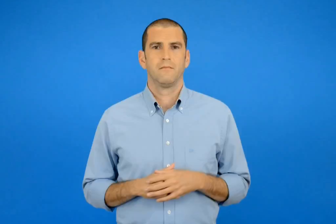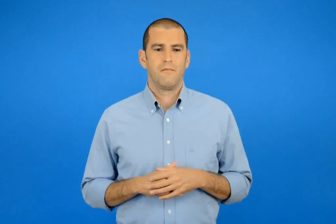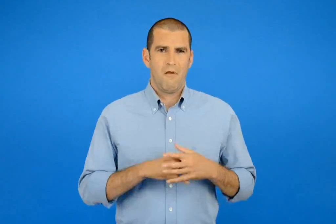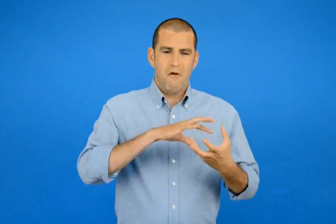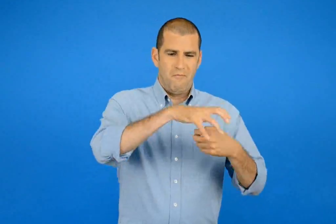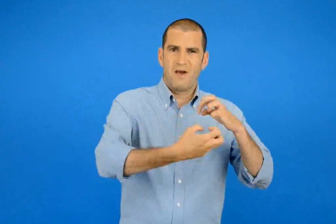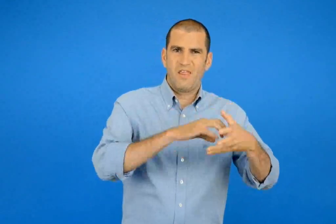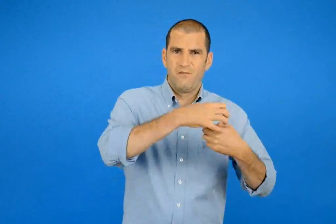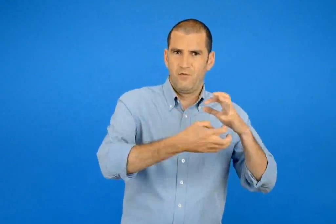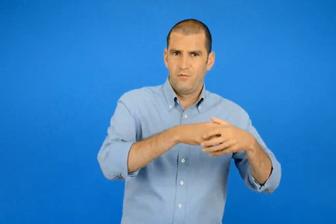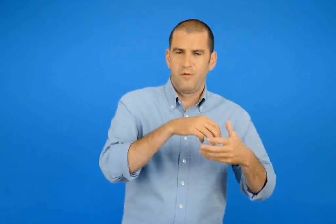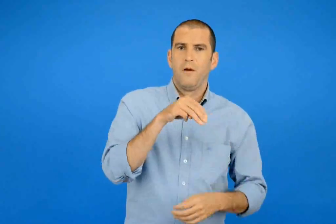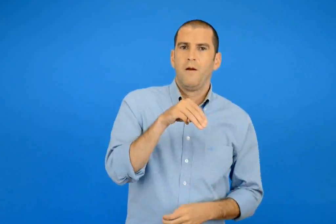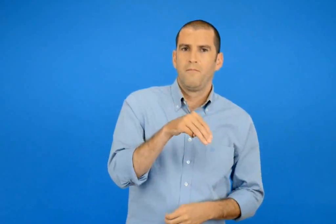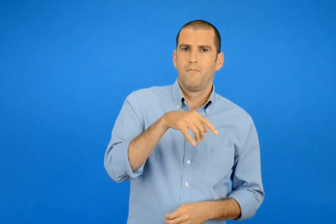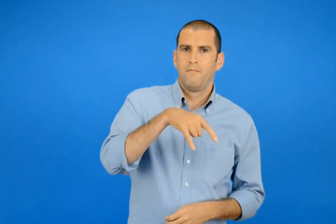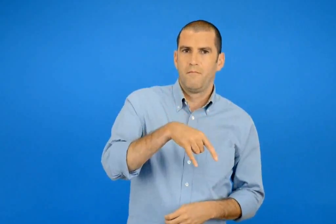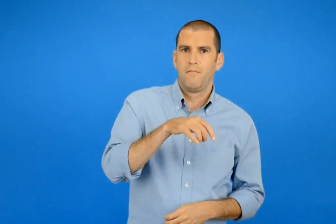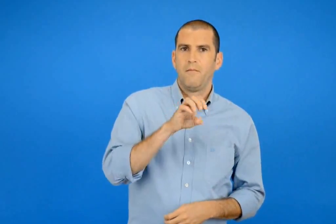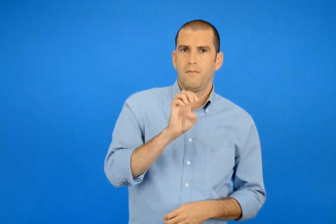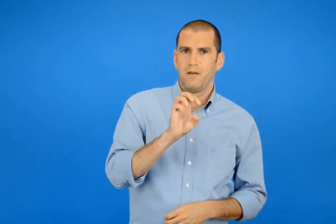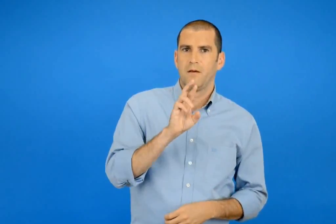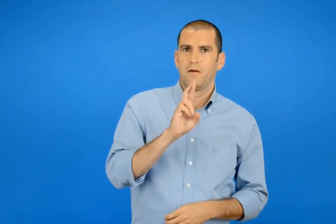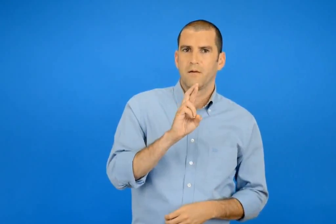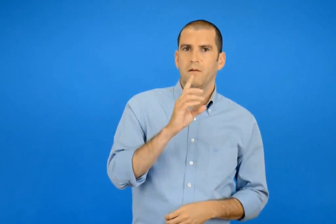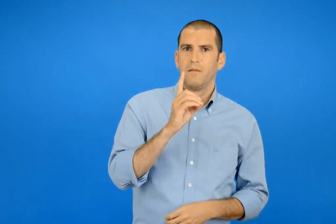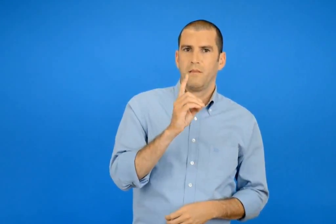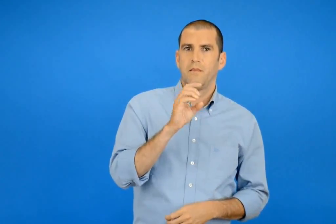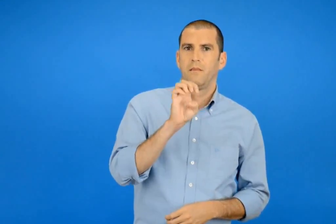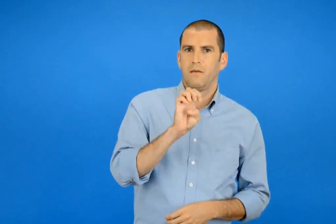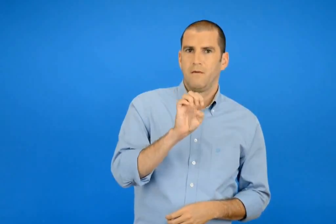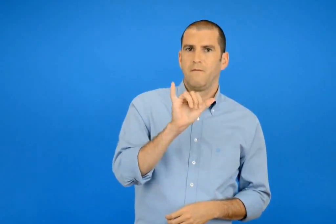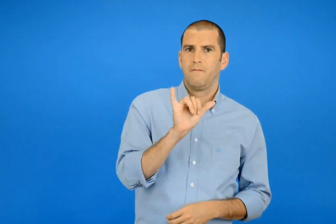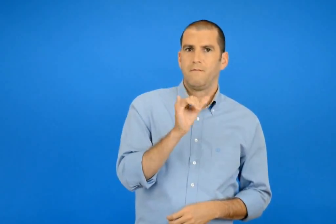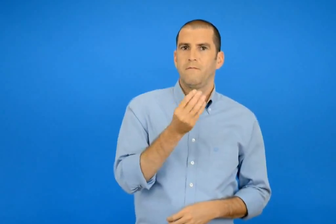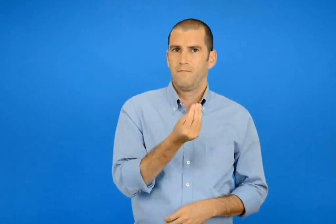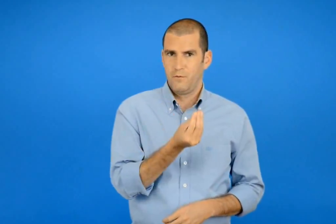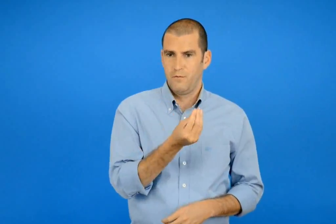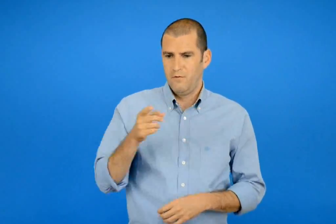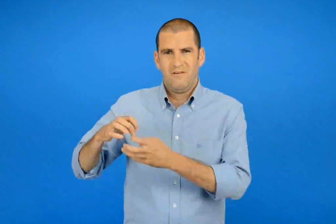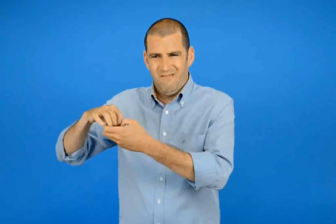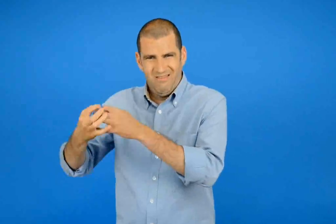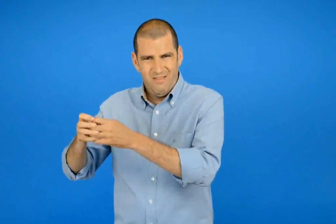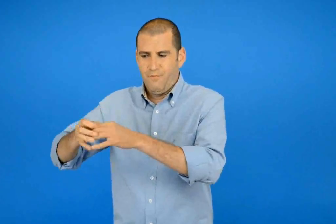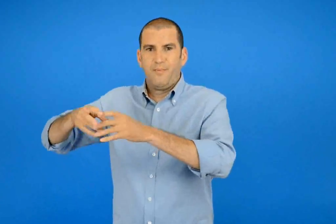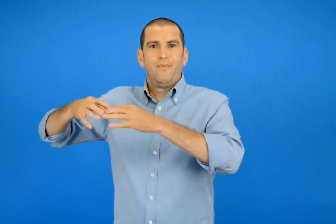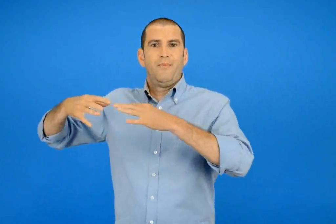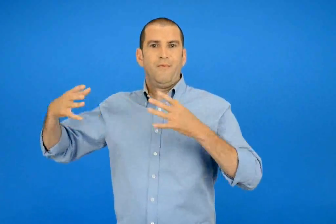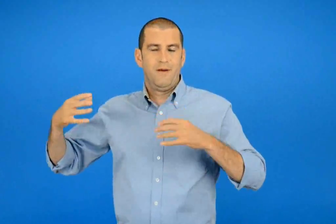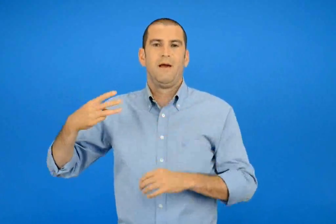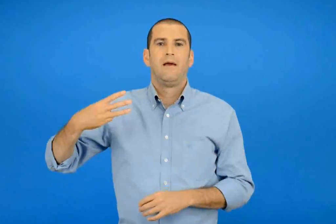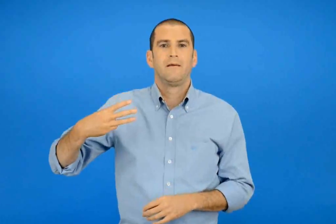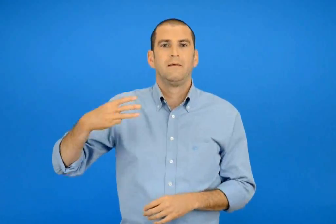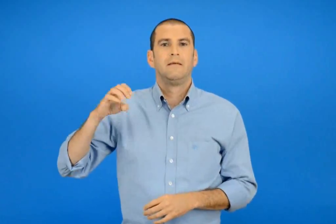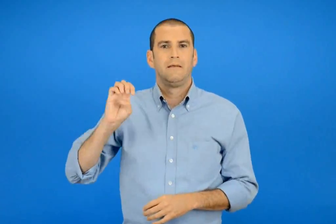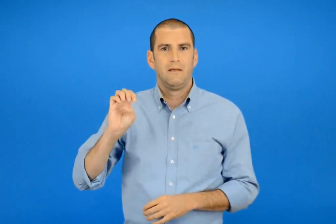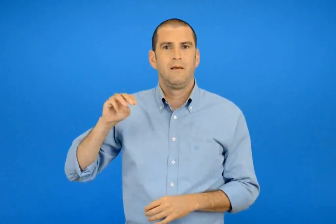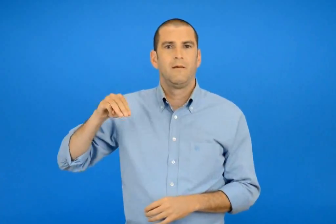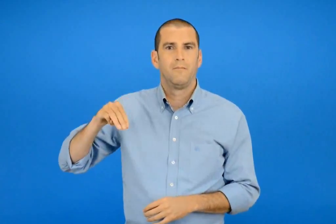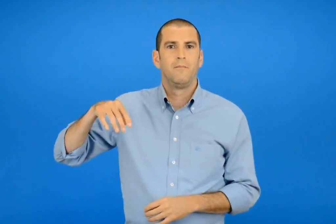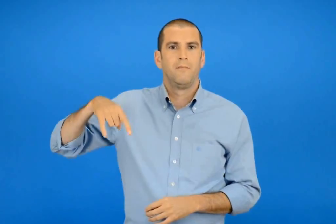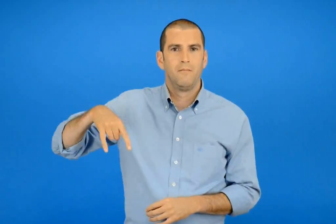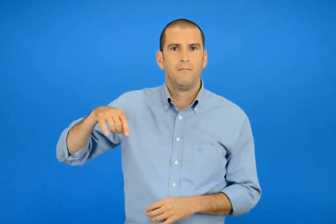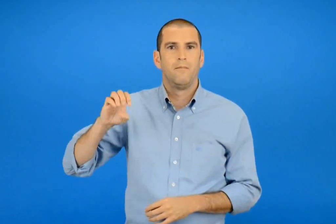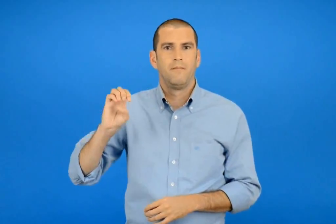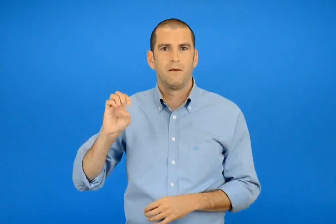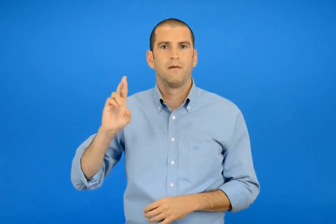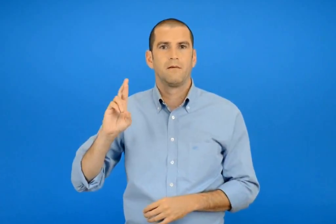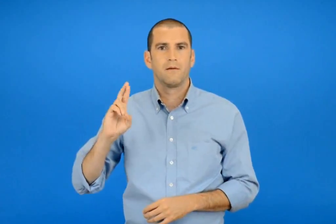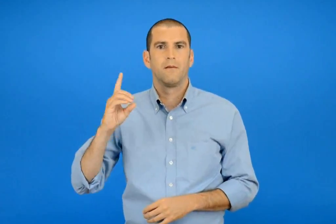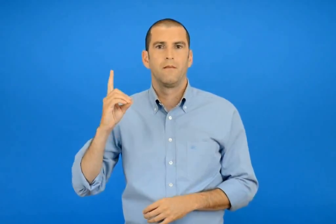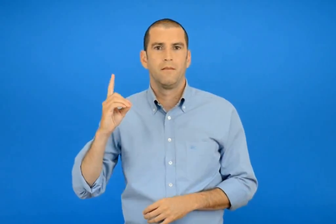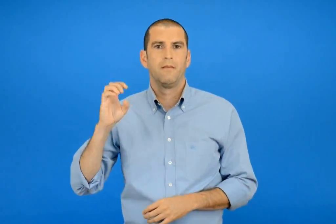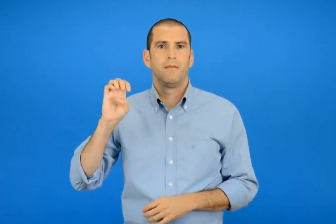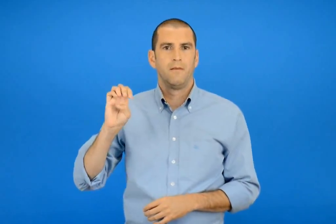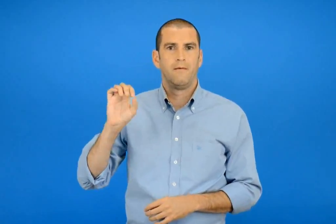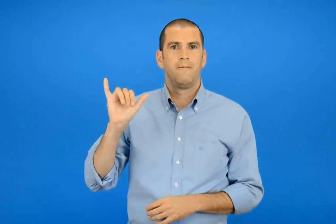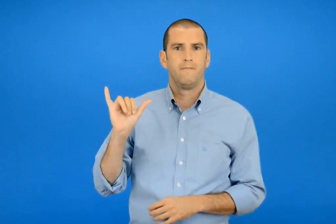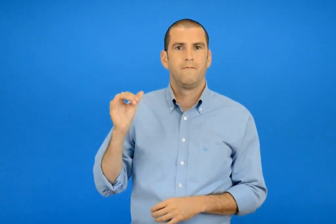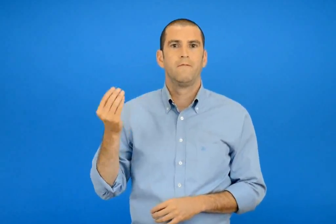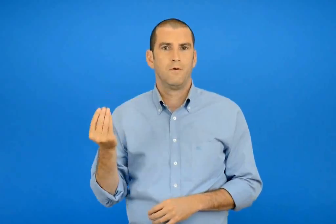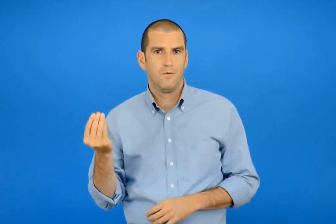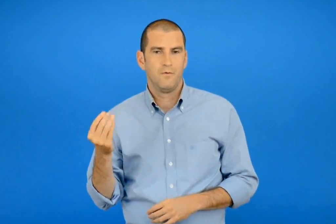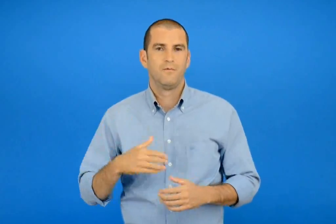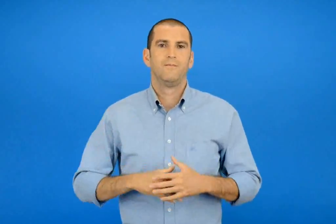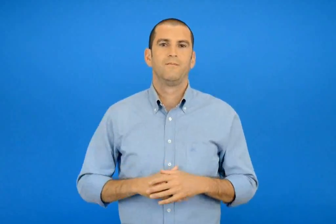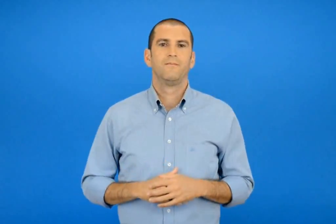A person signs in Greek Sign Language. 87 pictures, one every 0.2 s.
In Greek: μπερδεύω ξεμπερδεύω
